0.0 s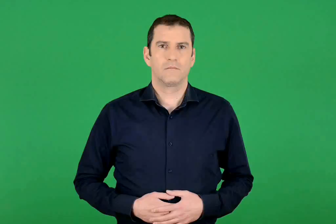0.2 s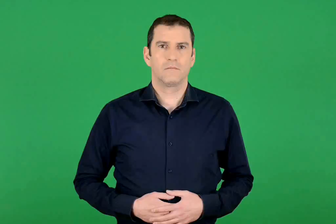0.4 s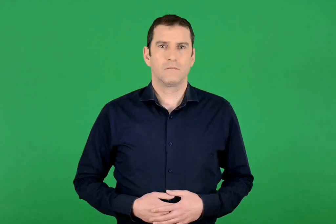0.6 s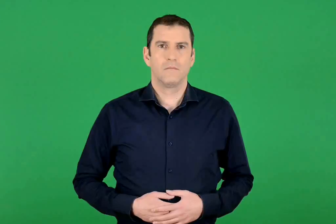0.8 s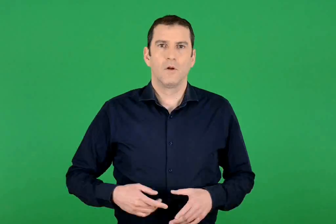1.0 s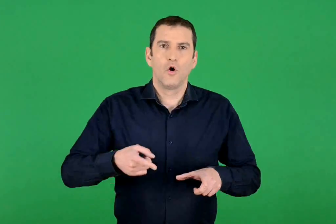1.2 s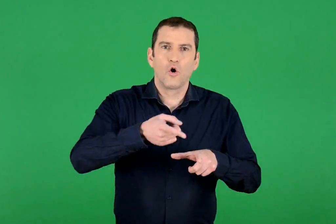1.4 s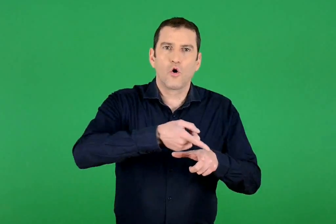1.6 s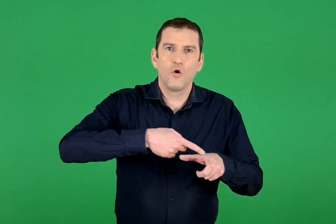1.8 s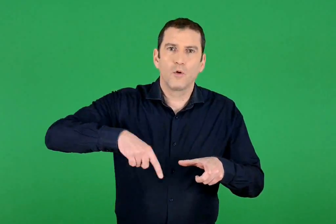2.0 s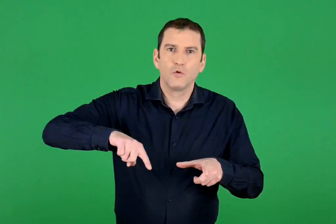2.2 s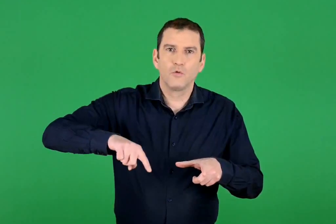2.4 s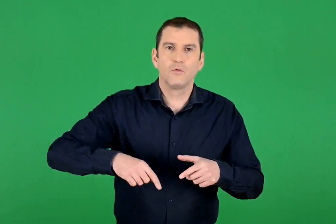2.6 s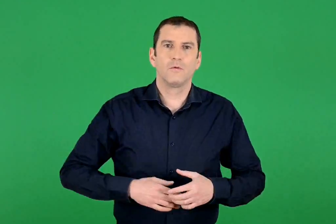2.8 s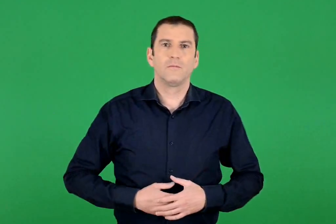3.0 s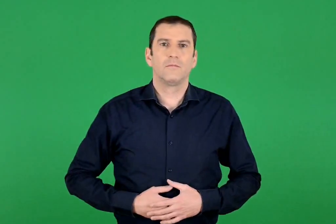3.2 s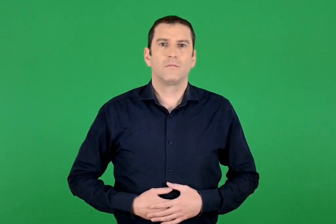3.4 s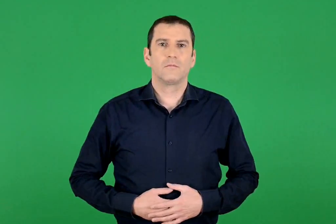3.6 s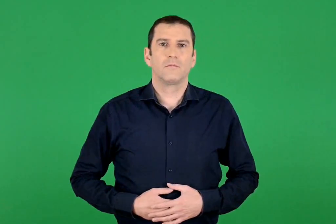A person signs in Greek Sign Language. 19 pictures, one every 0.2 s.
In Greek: κόλπος
